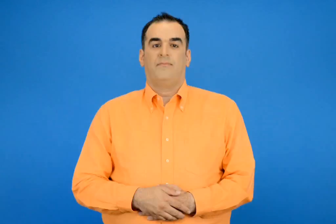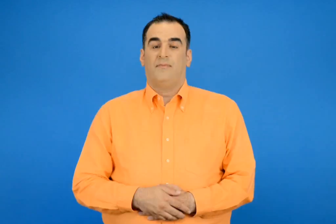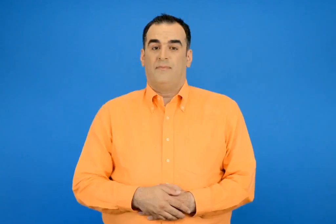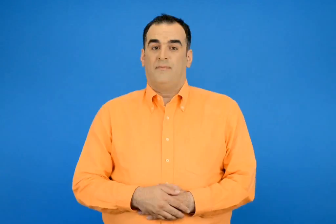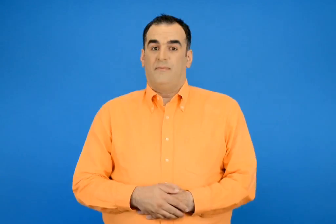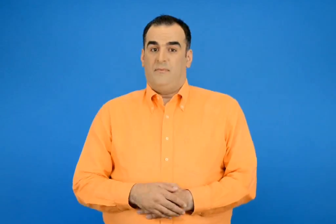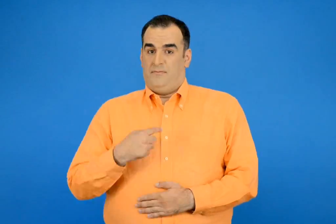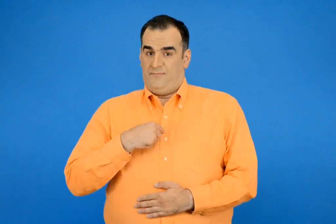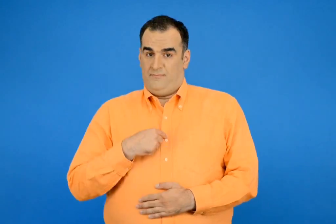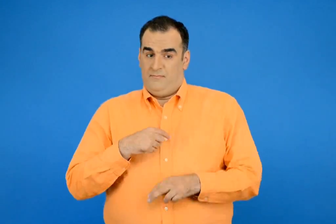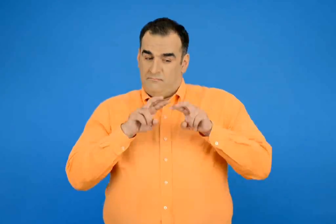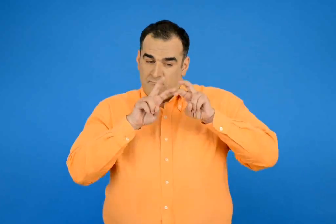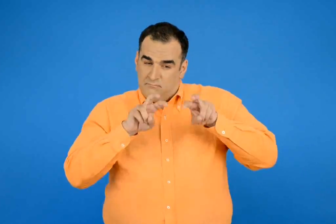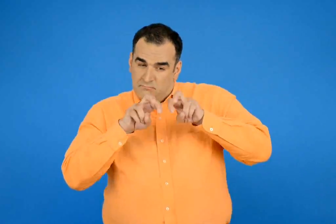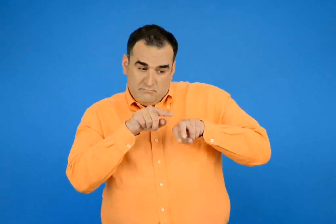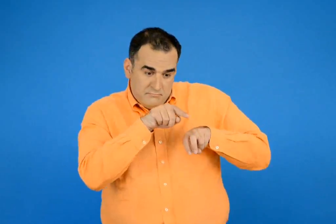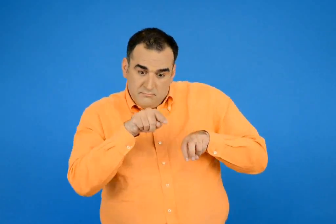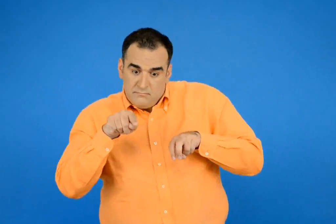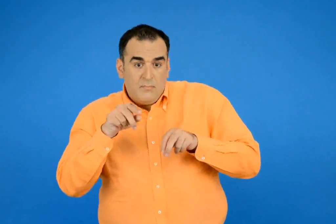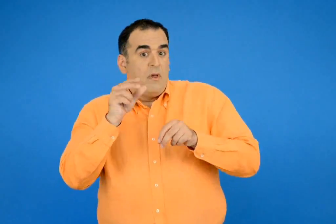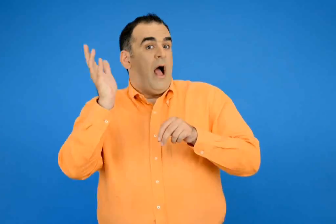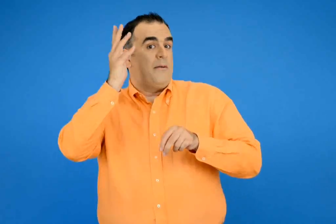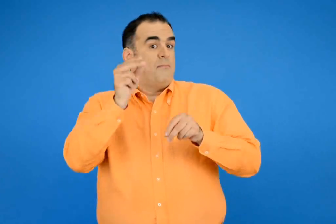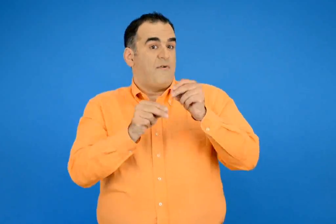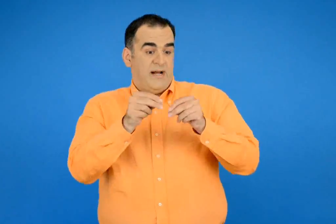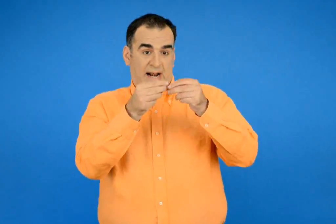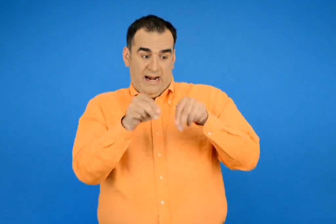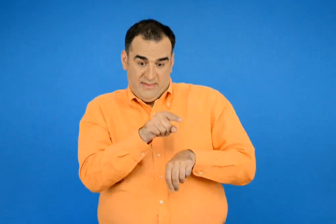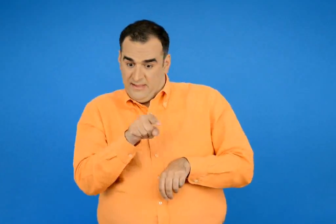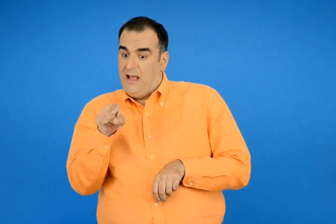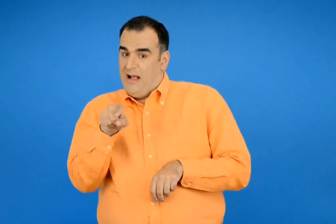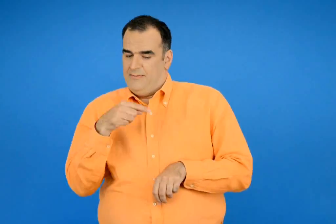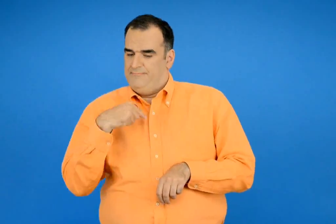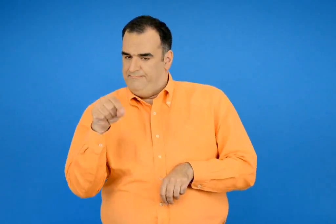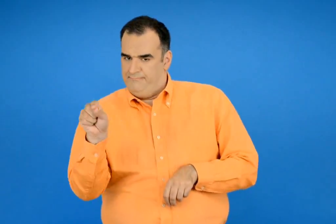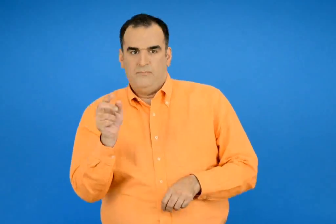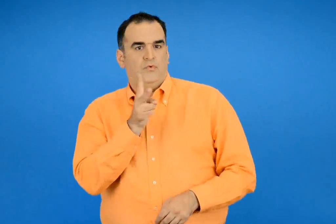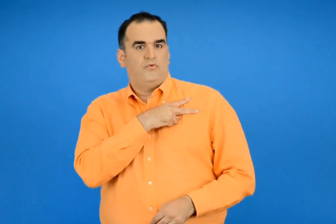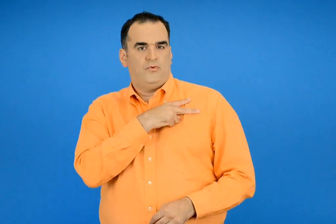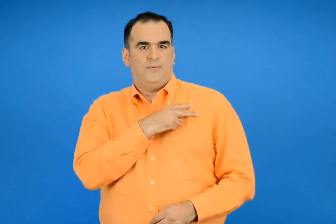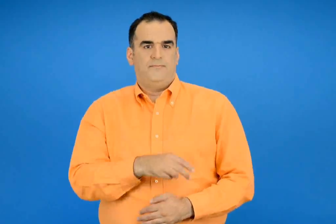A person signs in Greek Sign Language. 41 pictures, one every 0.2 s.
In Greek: ελέγχω αν το πρόβλημα μπορεί να λυθεί βάζω √ στο σωστό
